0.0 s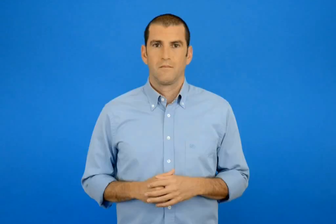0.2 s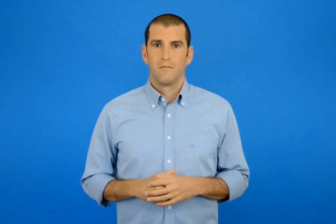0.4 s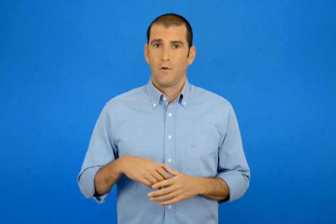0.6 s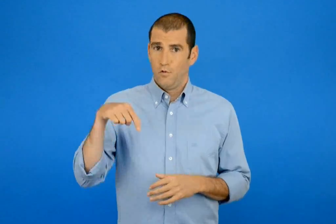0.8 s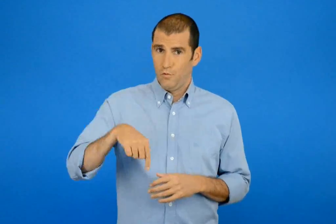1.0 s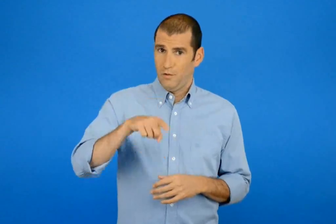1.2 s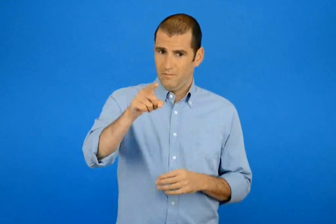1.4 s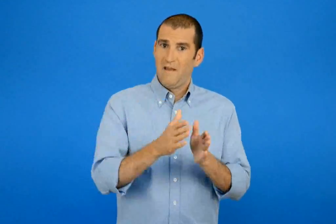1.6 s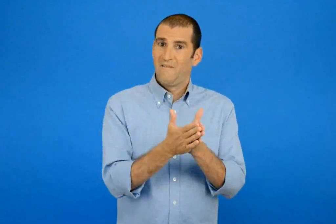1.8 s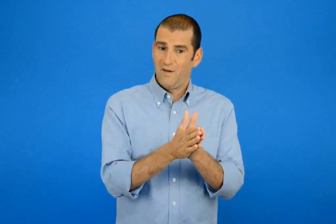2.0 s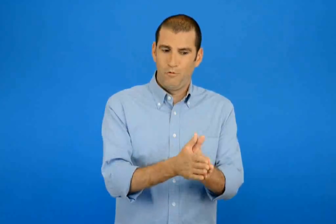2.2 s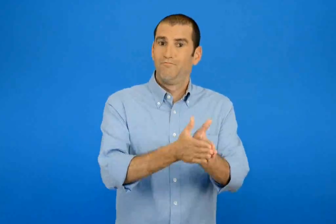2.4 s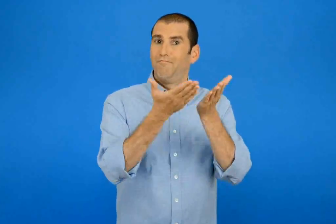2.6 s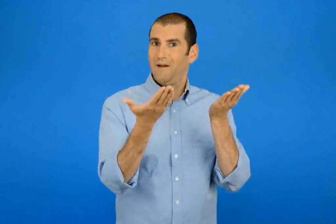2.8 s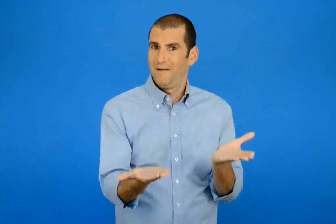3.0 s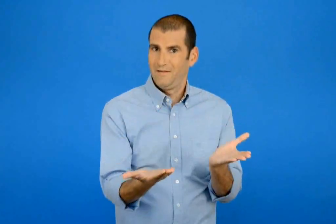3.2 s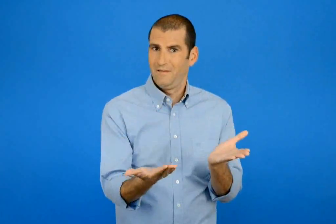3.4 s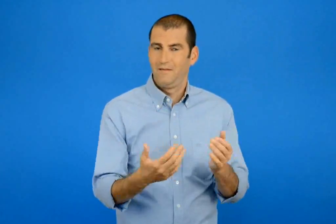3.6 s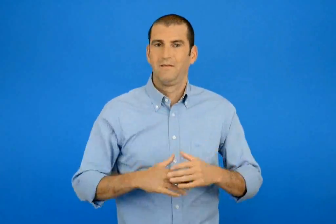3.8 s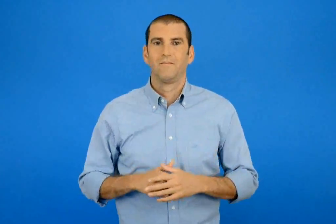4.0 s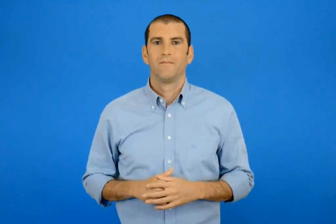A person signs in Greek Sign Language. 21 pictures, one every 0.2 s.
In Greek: τώρα που ανοίγεις αυτό το βιβλίο
